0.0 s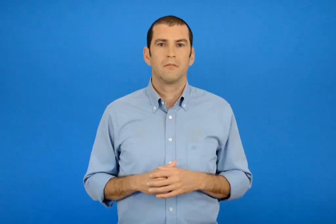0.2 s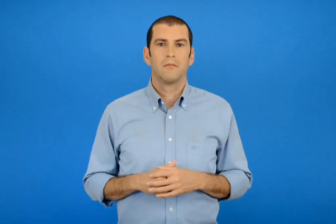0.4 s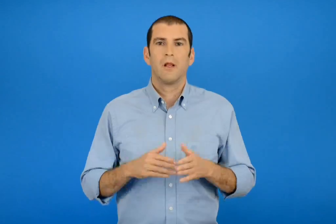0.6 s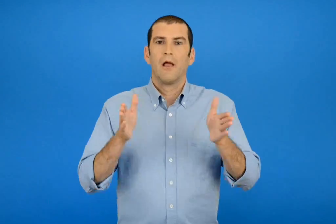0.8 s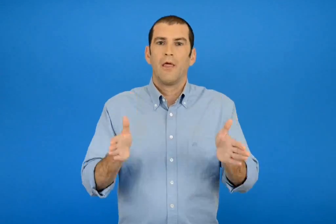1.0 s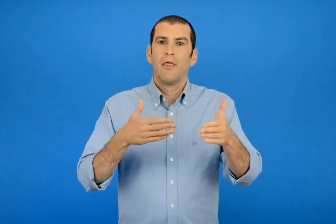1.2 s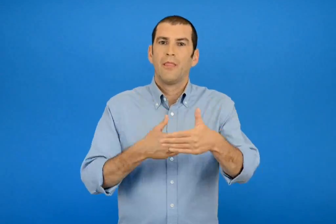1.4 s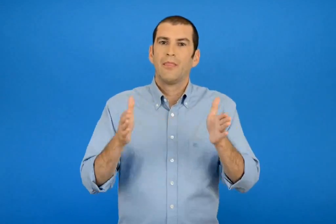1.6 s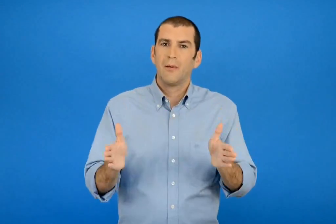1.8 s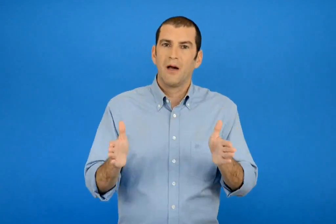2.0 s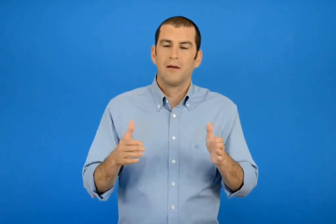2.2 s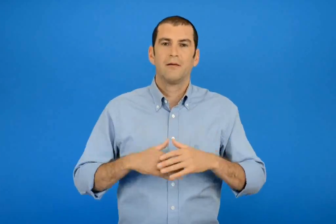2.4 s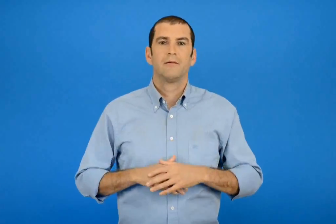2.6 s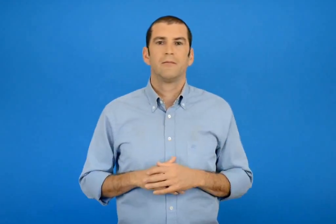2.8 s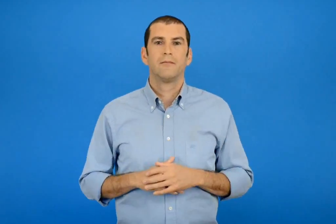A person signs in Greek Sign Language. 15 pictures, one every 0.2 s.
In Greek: δέμα
